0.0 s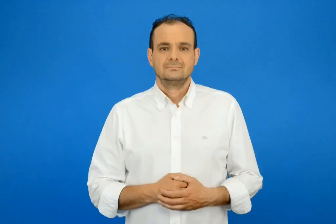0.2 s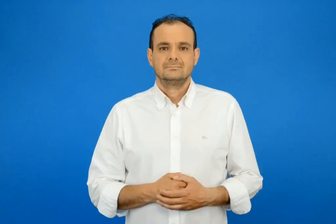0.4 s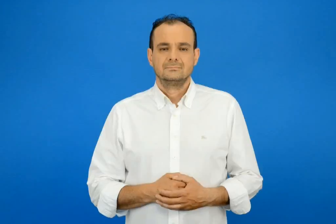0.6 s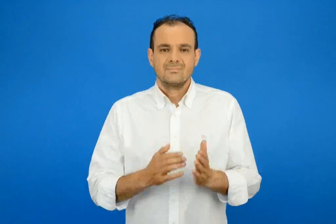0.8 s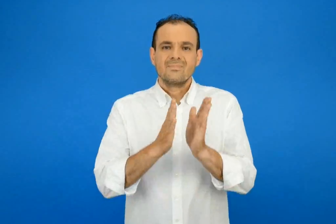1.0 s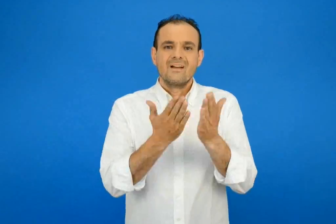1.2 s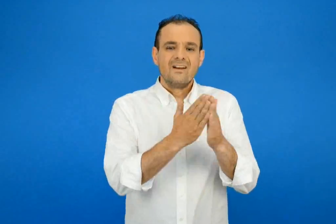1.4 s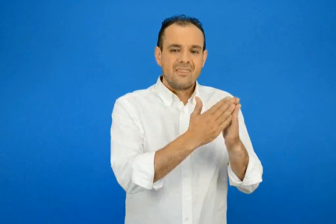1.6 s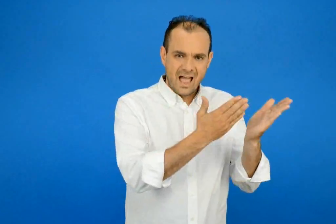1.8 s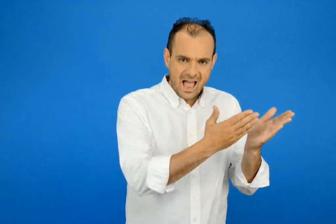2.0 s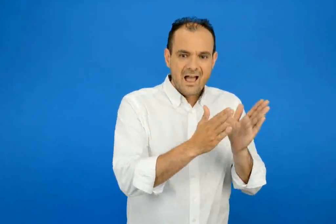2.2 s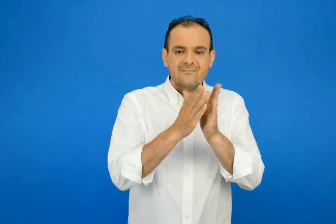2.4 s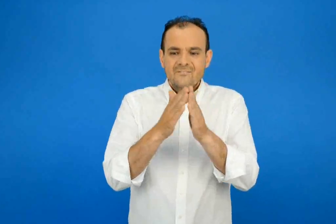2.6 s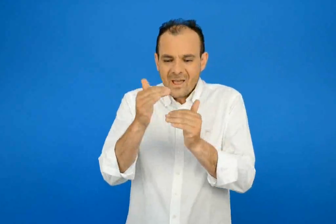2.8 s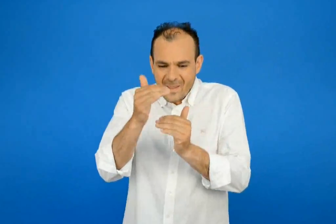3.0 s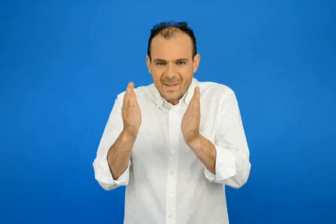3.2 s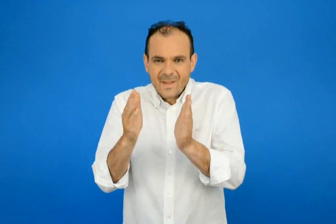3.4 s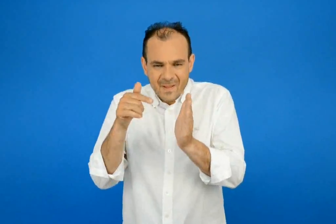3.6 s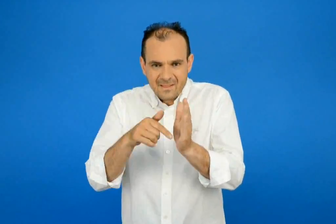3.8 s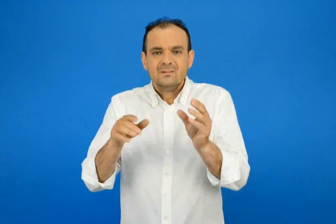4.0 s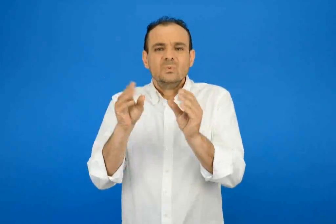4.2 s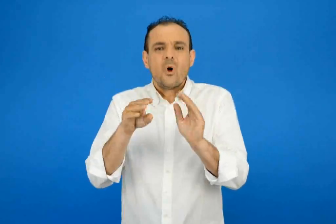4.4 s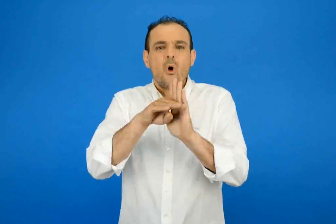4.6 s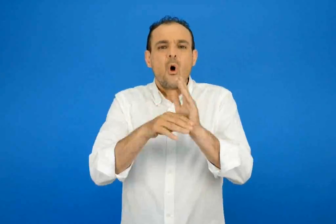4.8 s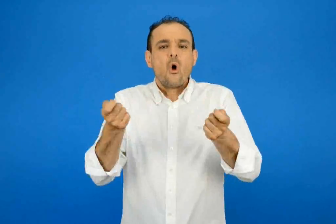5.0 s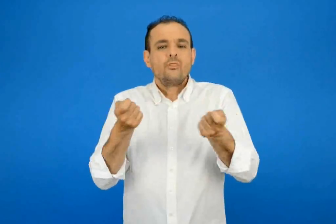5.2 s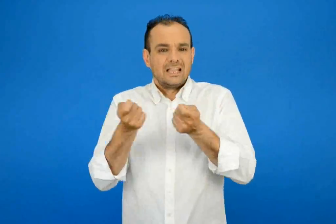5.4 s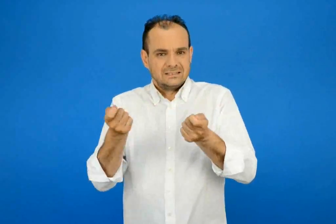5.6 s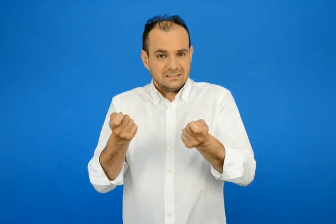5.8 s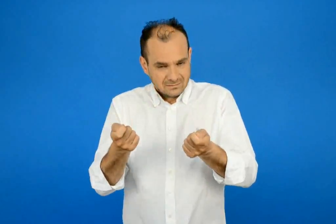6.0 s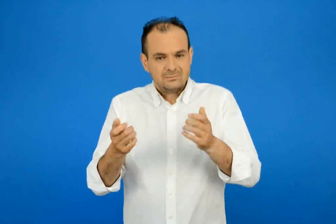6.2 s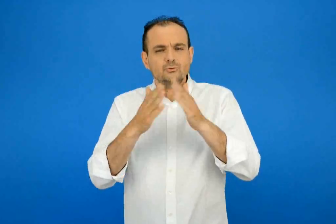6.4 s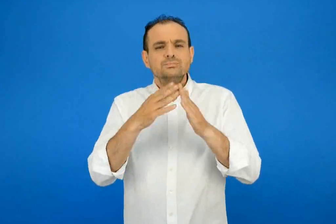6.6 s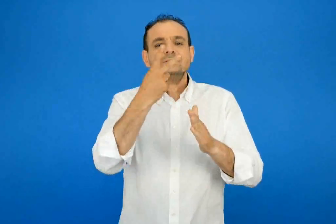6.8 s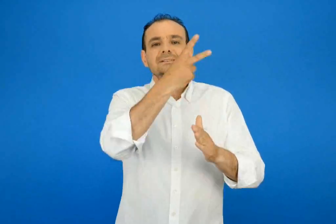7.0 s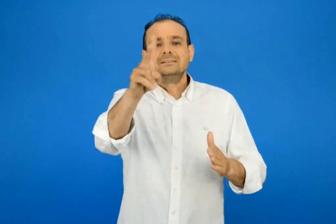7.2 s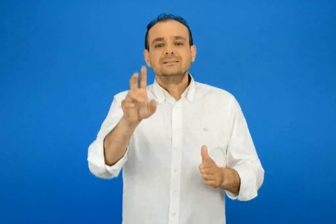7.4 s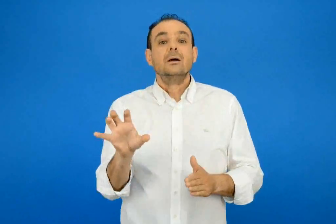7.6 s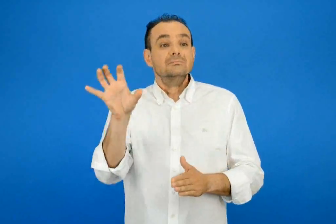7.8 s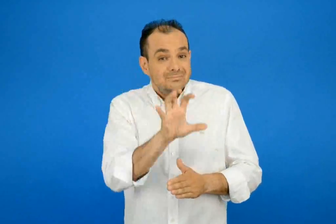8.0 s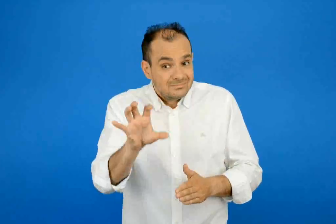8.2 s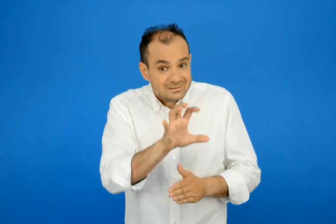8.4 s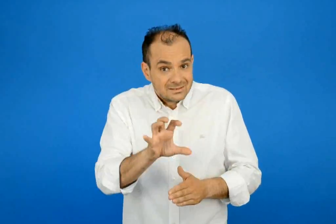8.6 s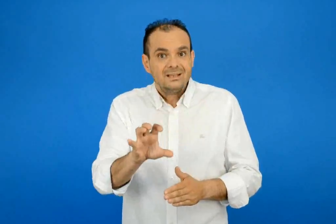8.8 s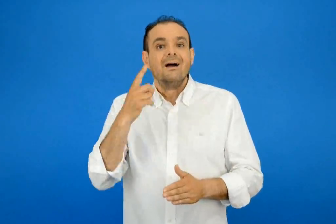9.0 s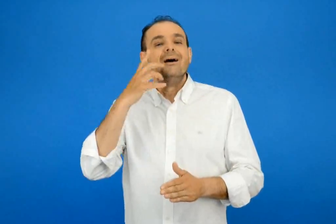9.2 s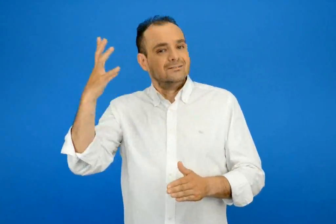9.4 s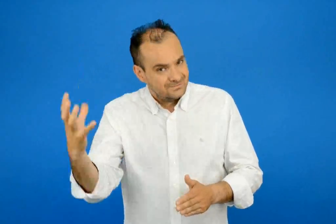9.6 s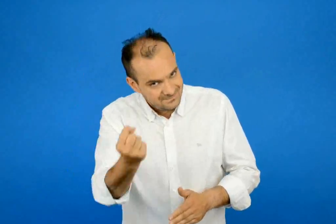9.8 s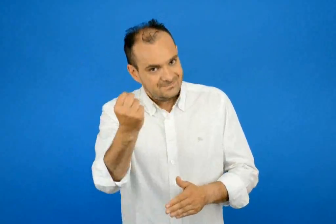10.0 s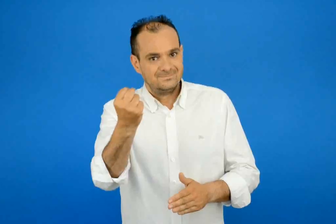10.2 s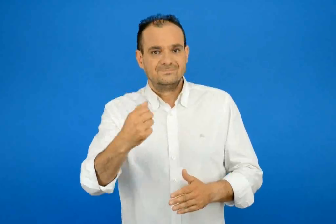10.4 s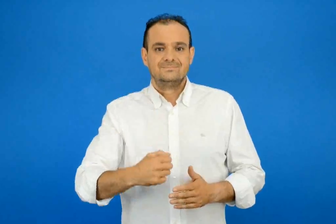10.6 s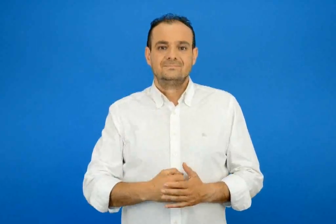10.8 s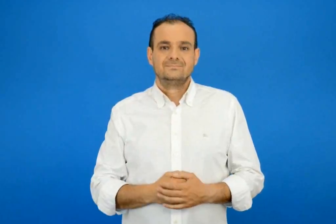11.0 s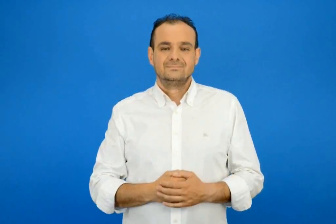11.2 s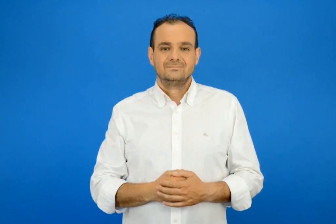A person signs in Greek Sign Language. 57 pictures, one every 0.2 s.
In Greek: ψάξτε στο σπίτι σας και βρείτε φυλλάδια η βιβλιαράκια με οδηγίες
